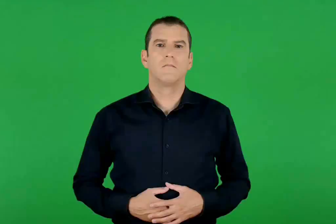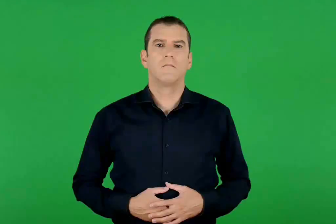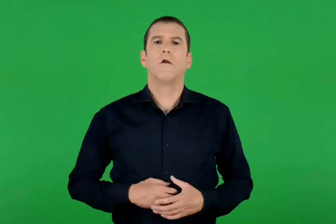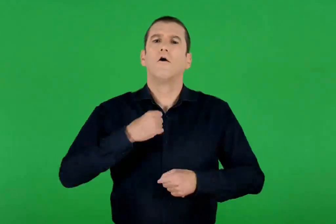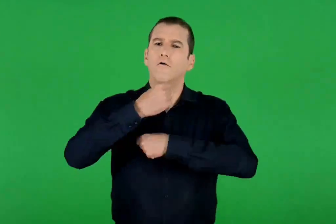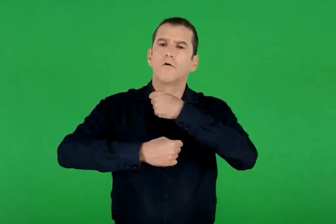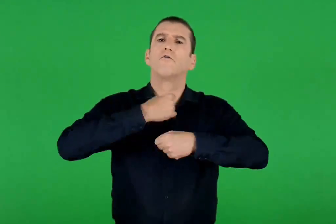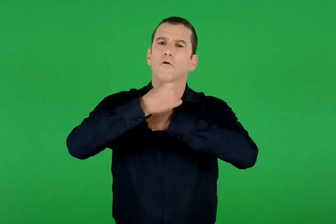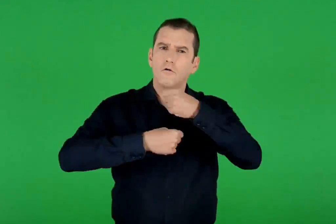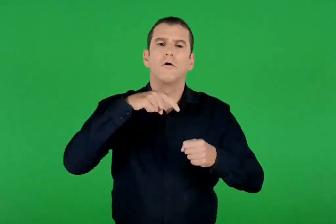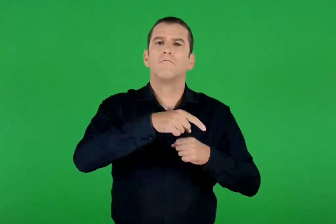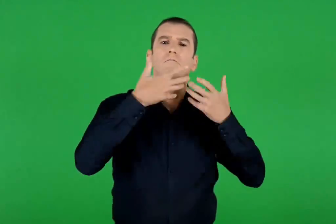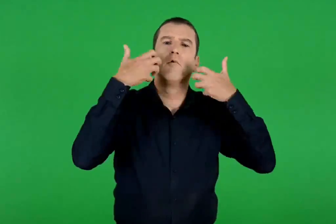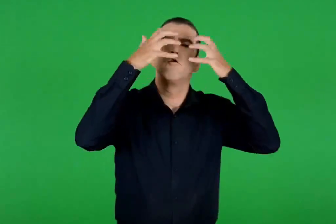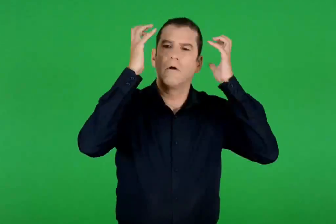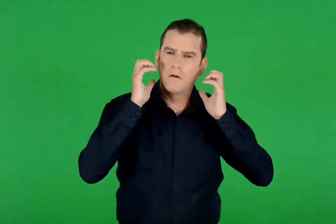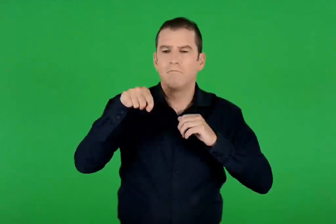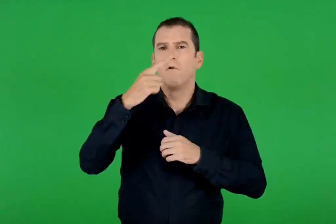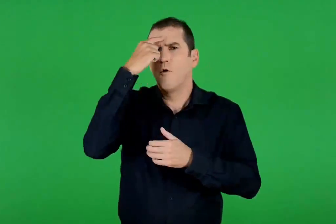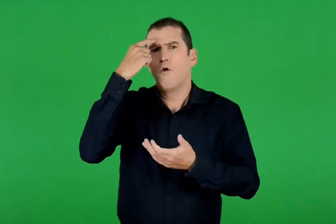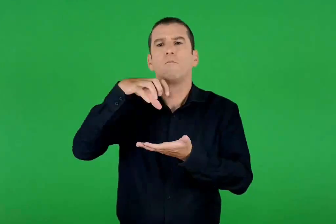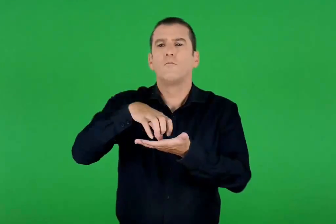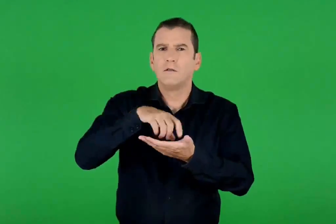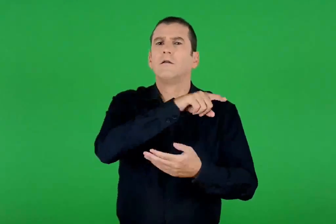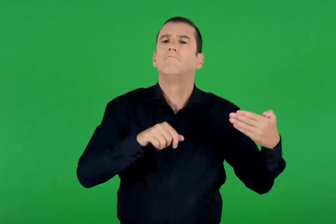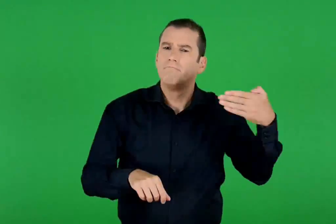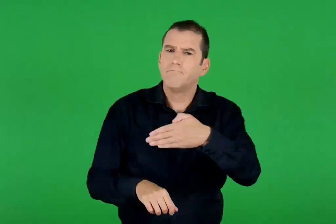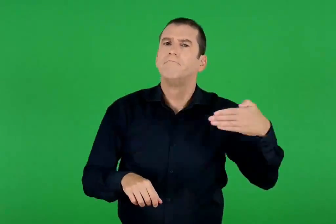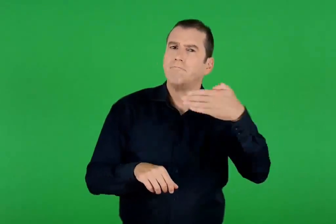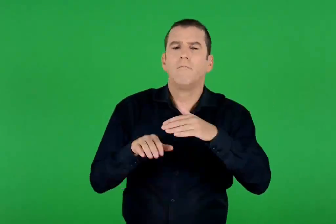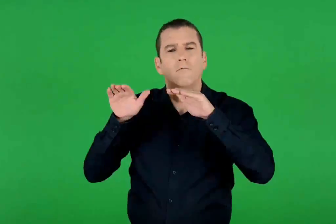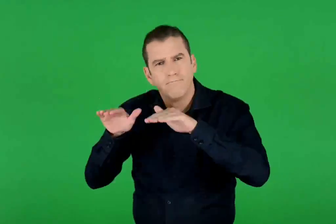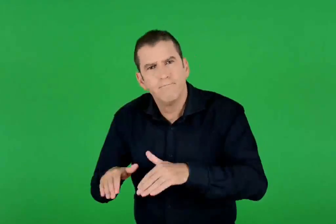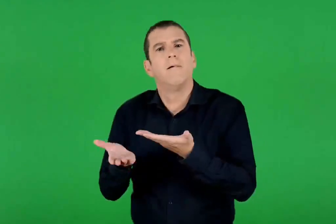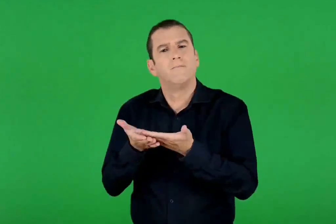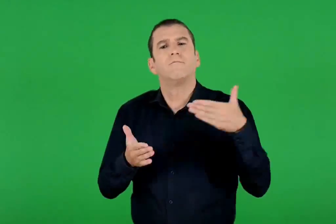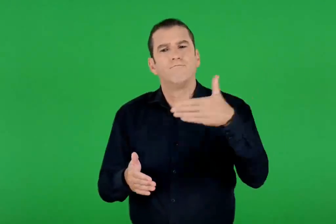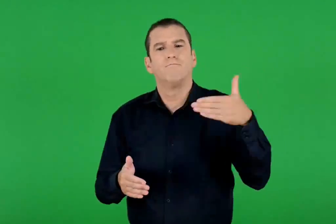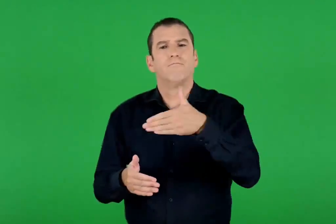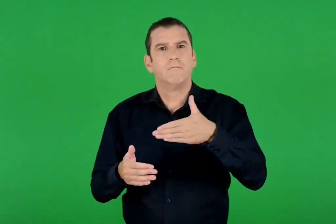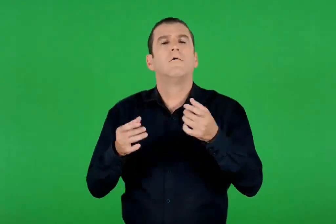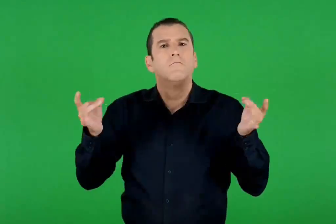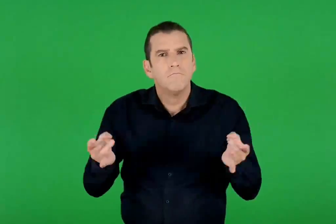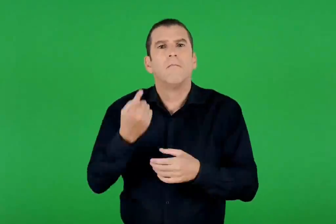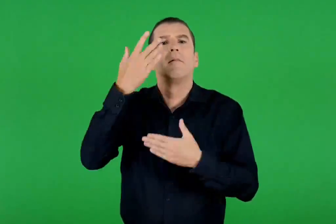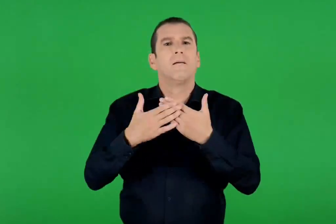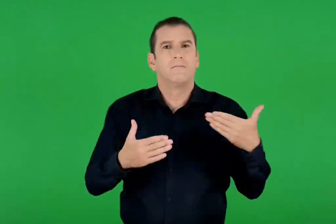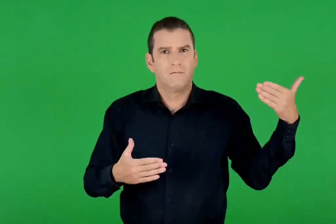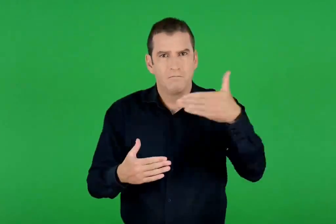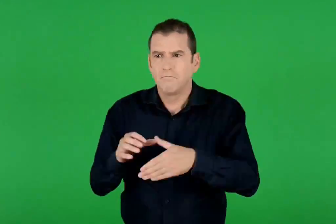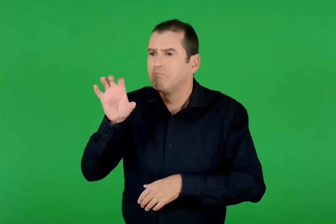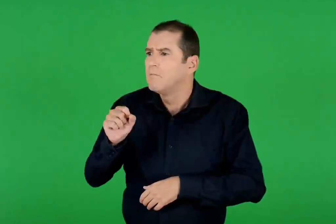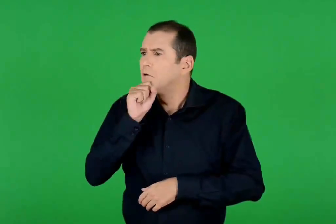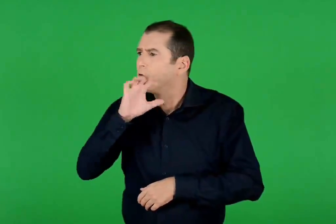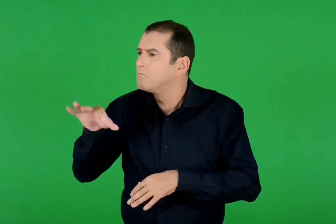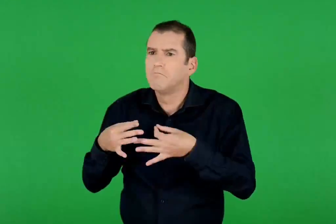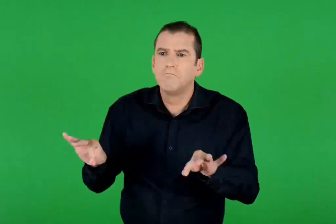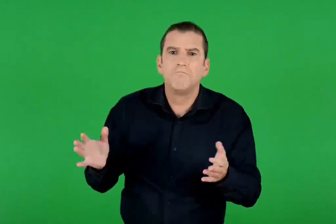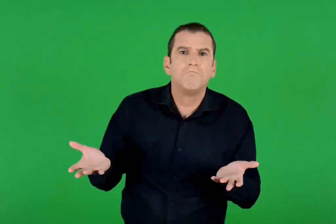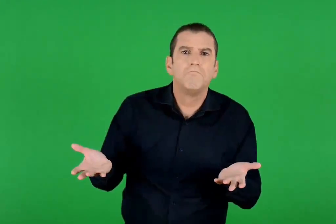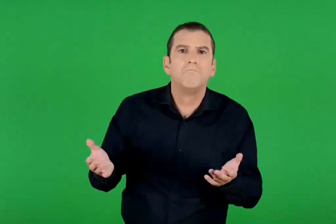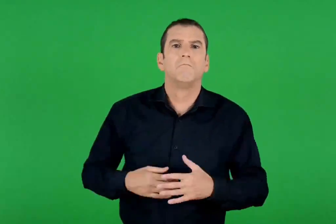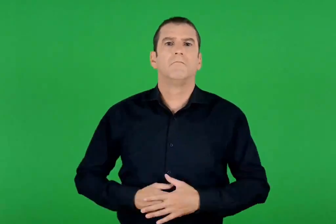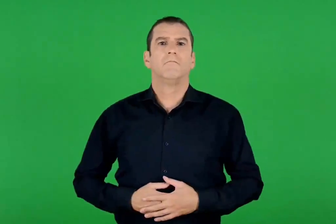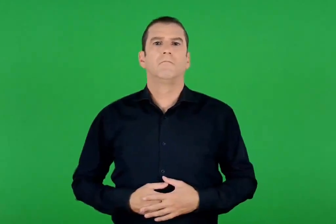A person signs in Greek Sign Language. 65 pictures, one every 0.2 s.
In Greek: για χρόνια πολλά το λιοντάρι πήγαινε στο μοναστήρι προσκυνητής και επισκέπτης. ώσπου σε μια επίσκεψή του , δεν βρήκε τον γέροντα
